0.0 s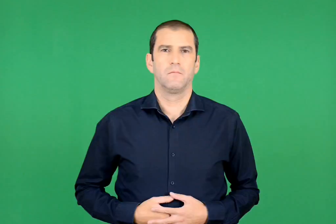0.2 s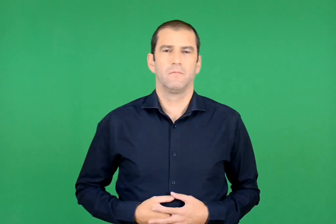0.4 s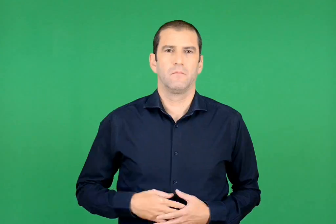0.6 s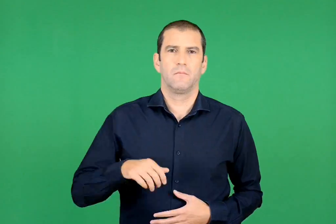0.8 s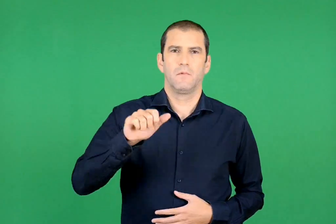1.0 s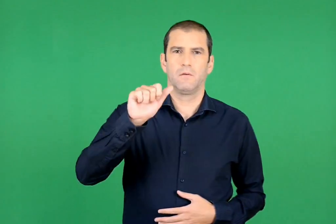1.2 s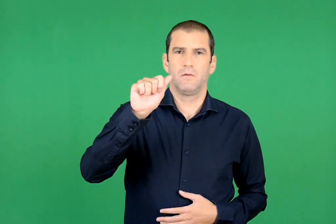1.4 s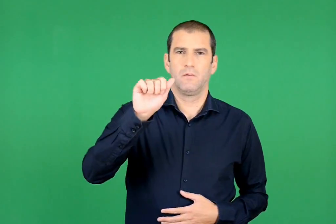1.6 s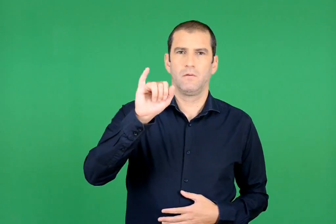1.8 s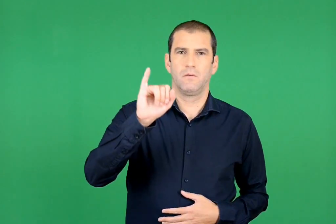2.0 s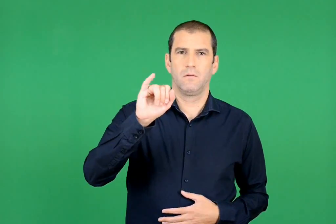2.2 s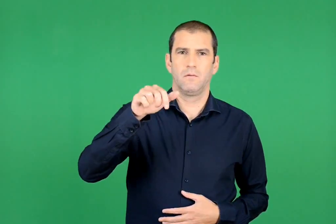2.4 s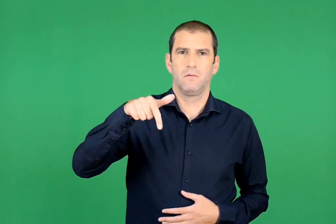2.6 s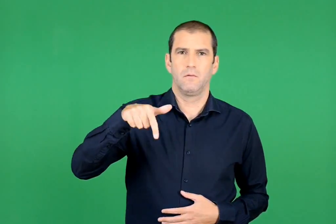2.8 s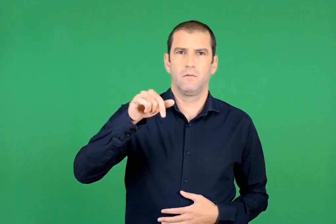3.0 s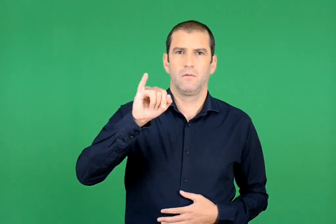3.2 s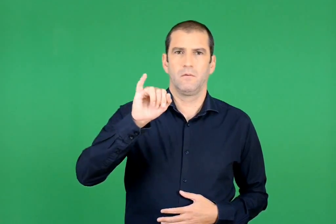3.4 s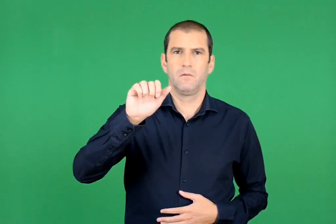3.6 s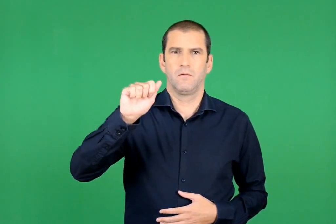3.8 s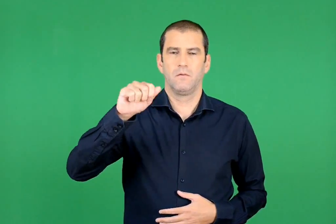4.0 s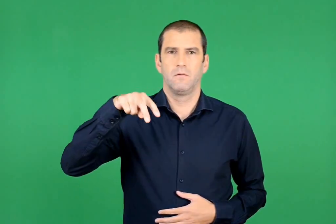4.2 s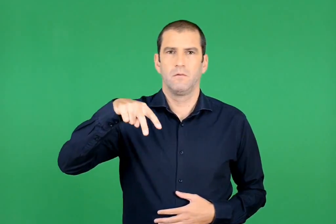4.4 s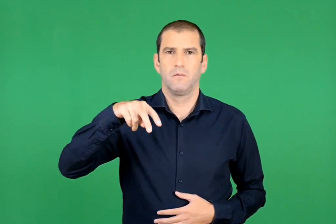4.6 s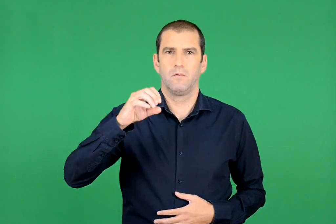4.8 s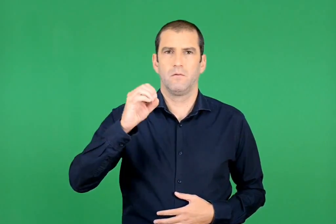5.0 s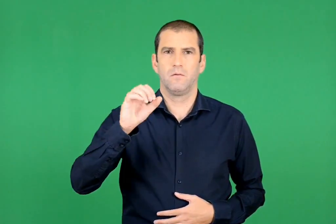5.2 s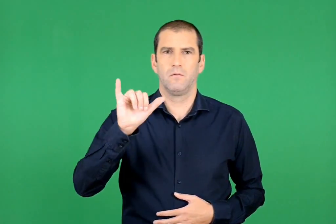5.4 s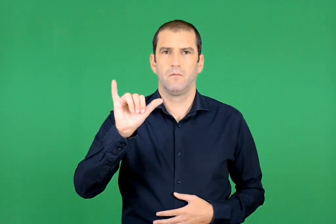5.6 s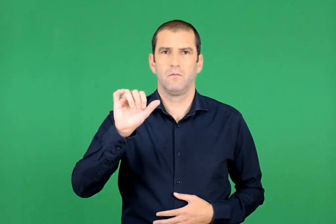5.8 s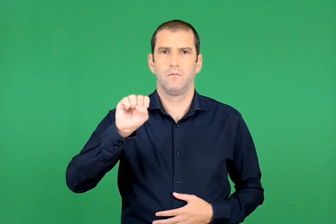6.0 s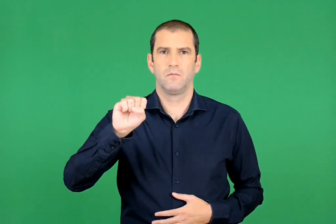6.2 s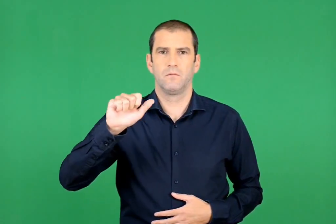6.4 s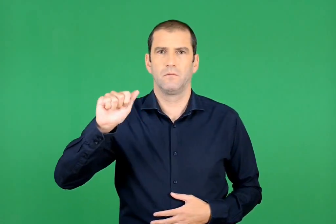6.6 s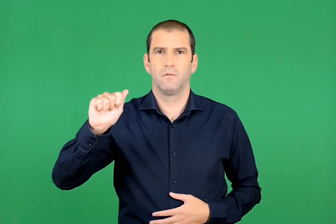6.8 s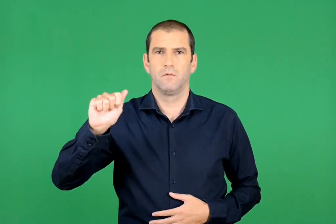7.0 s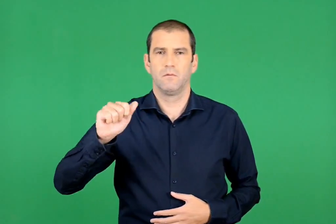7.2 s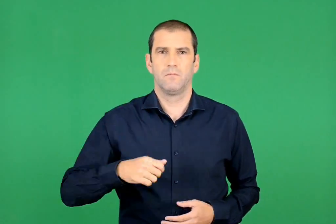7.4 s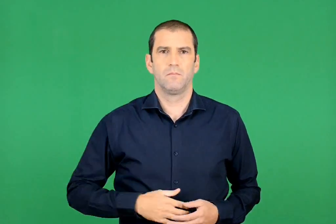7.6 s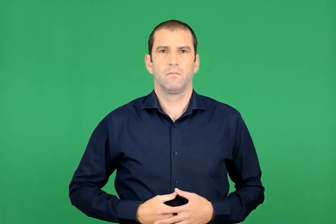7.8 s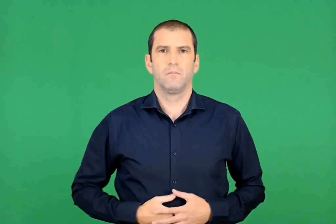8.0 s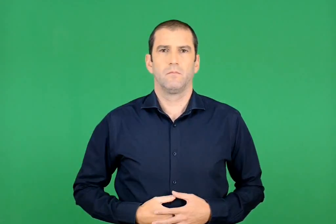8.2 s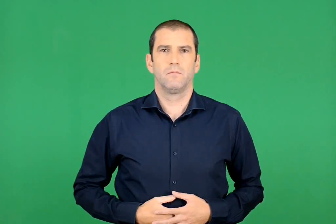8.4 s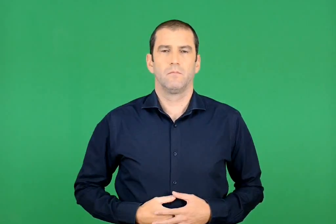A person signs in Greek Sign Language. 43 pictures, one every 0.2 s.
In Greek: αιγιαλούσα
